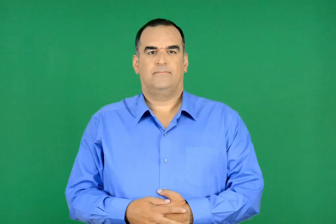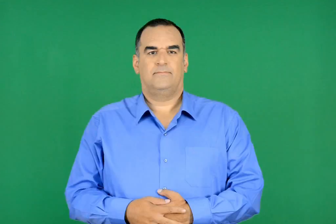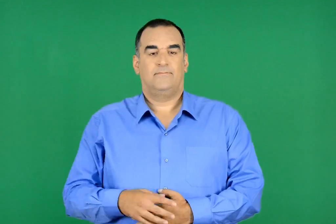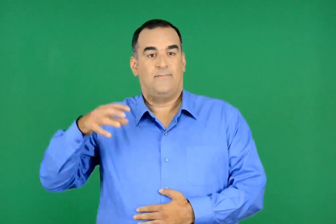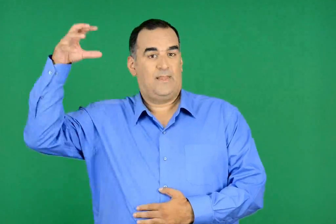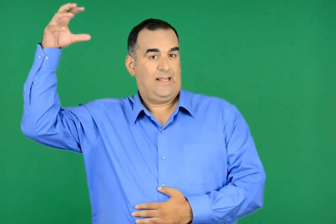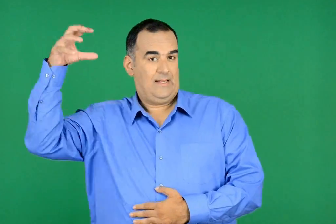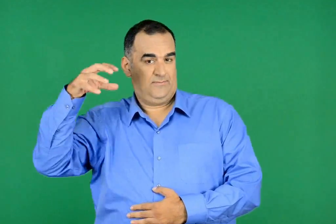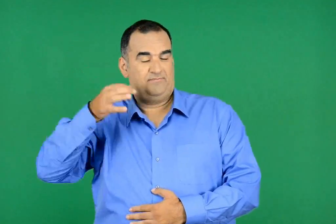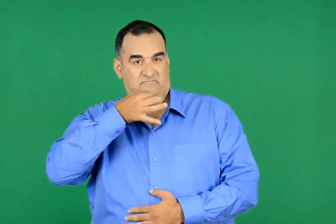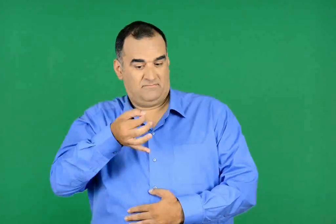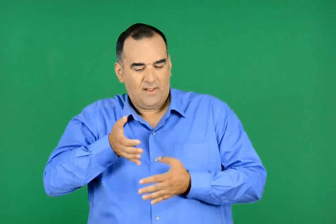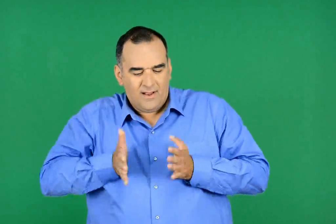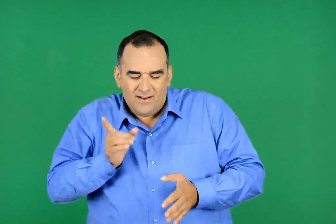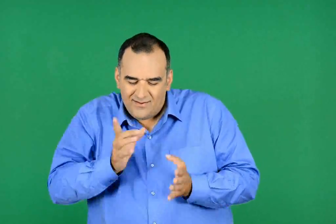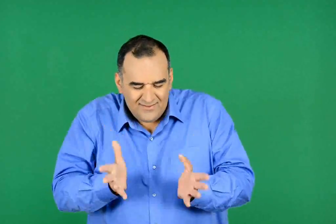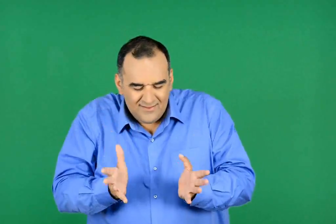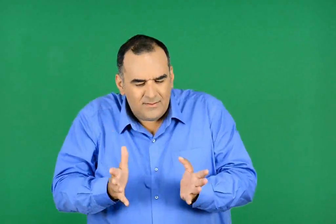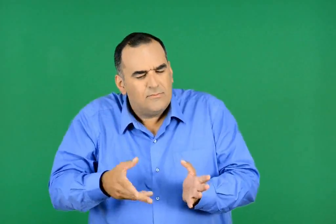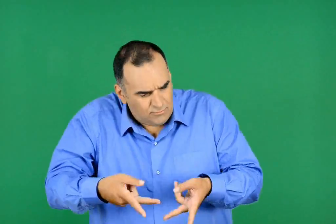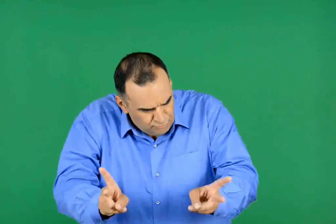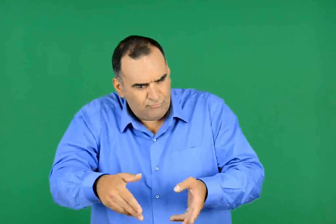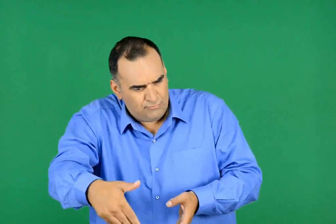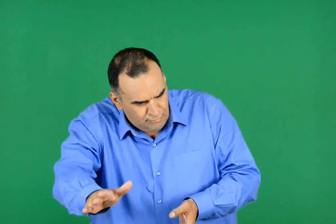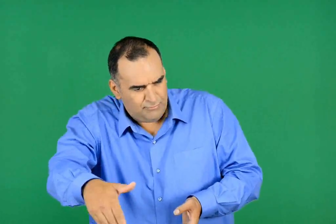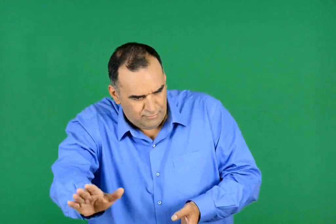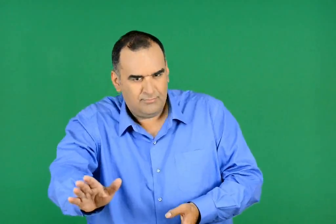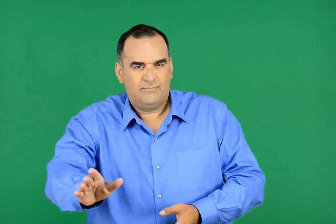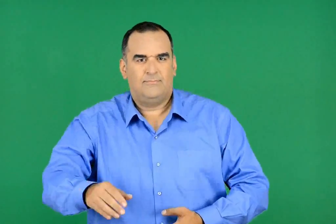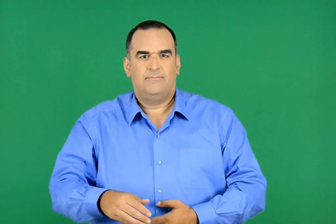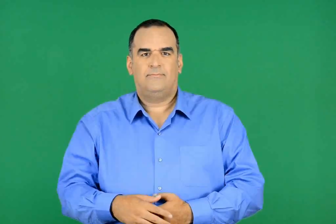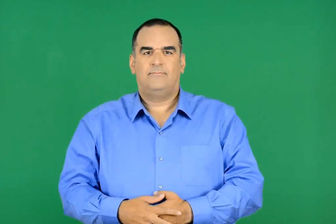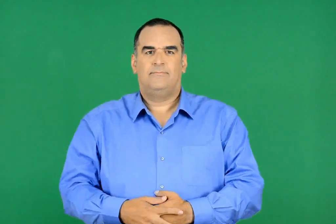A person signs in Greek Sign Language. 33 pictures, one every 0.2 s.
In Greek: να πας , κορούλα µου , είπε ο ήλιος
